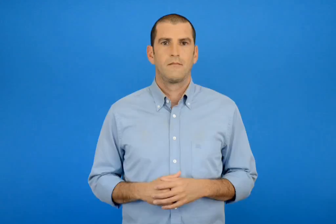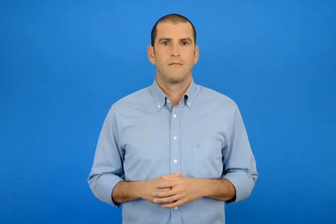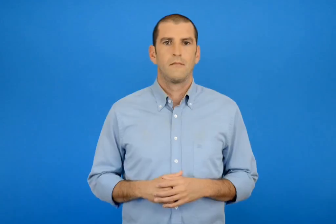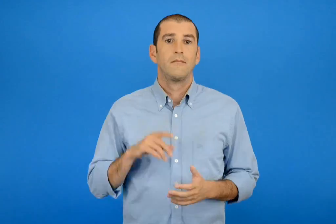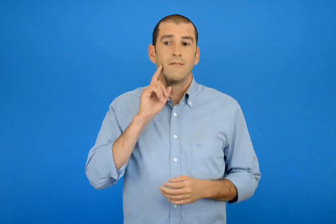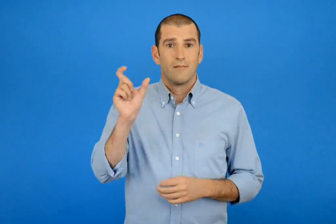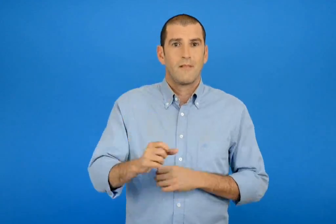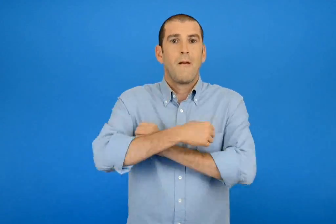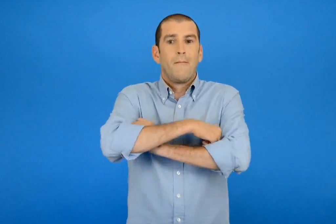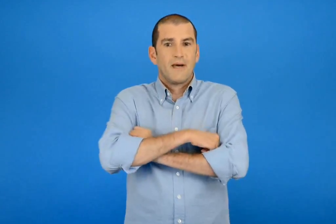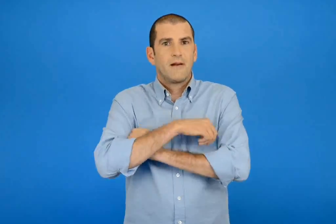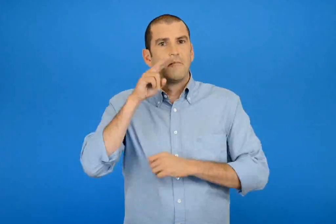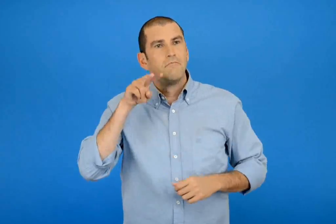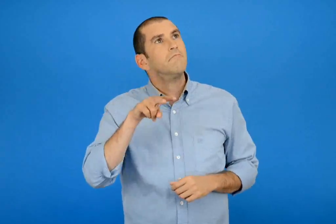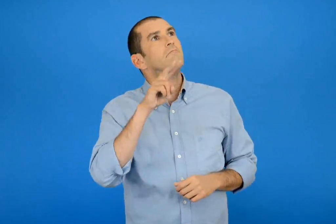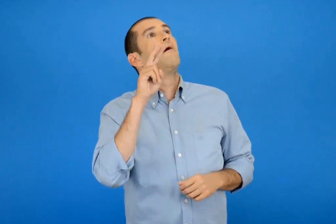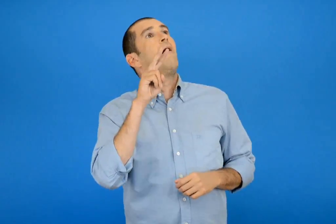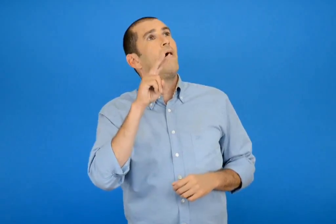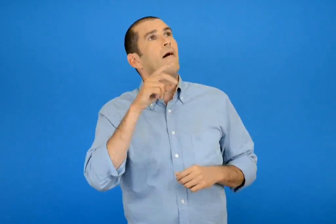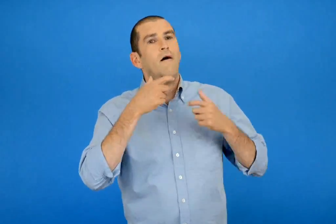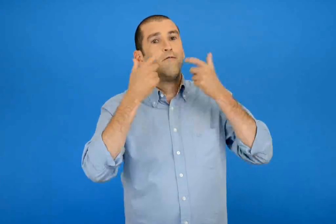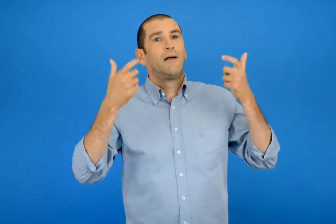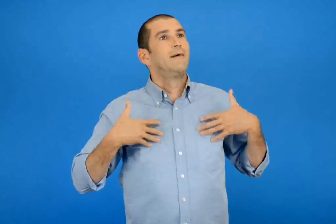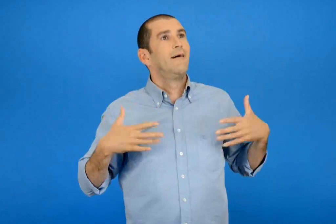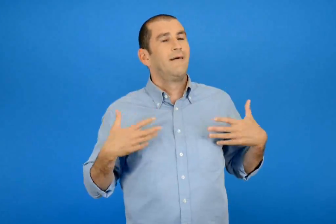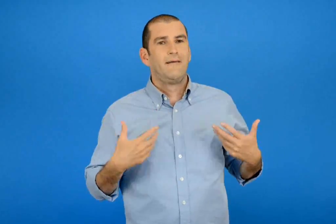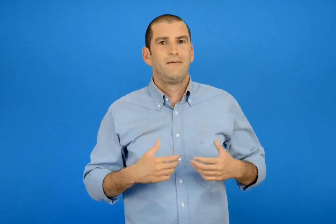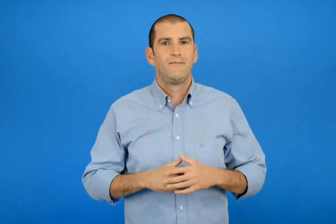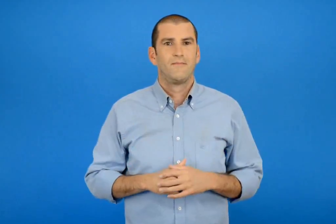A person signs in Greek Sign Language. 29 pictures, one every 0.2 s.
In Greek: η μαρίνα κοιτάζει ψηλά και φωνάζει χαρούμενα
